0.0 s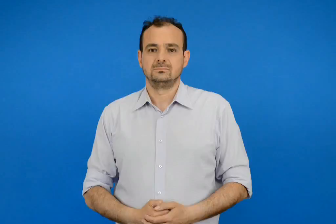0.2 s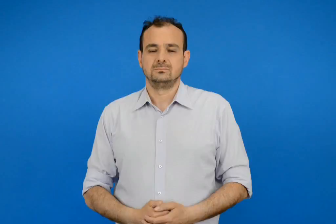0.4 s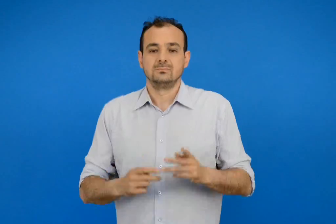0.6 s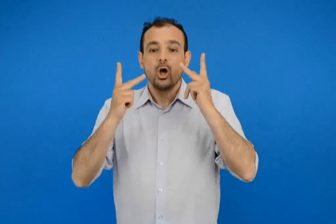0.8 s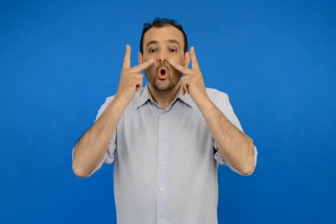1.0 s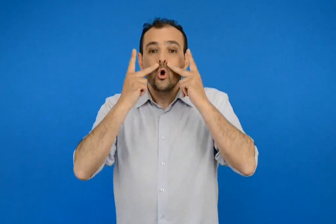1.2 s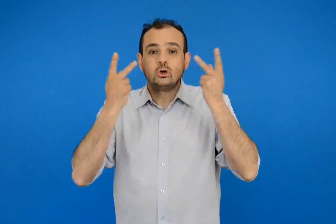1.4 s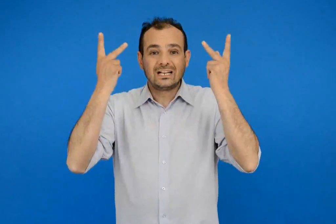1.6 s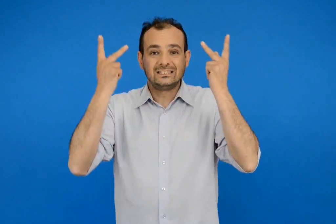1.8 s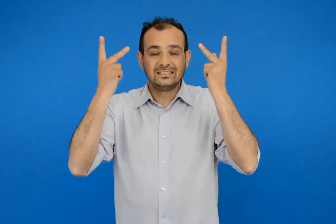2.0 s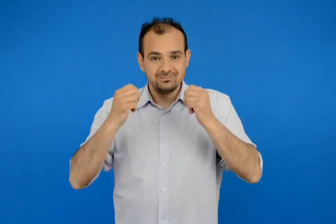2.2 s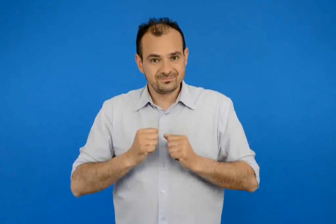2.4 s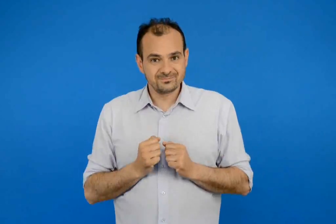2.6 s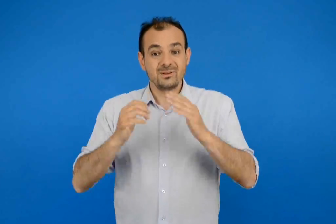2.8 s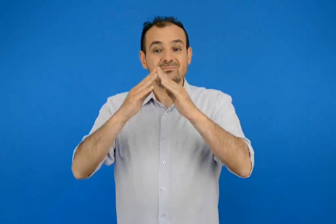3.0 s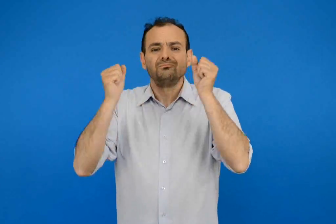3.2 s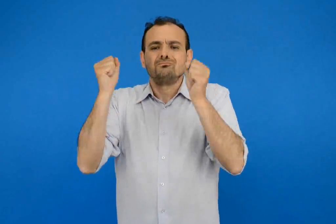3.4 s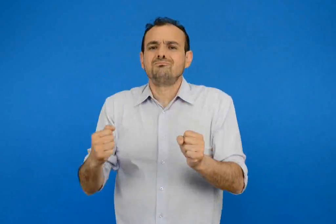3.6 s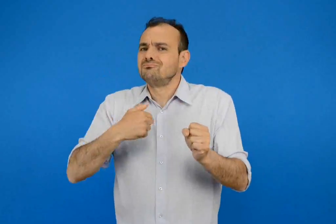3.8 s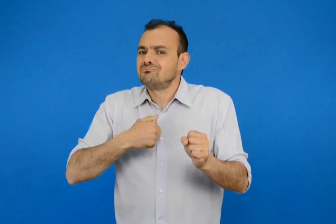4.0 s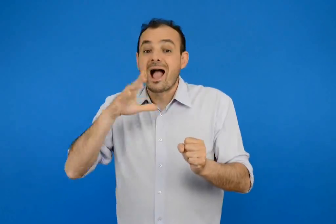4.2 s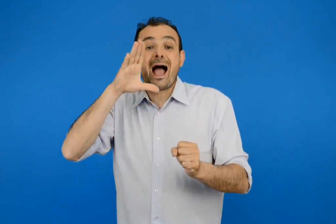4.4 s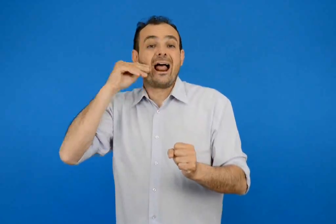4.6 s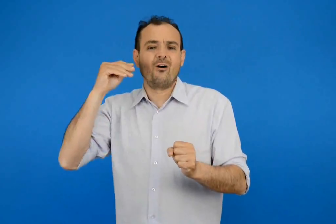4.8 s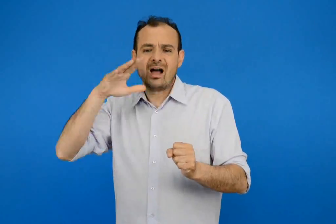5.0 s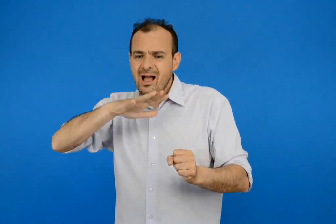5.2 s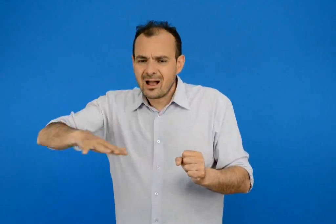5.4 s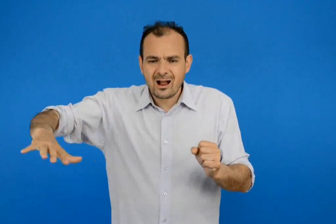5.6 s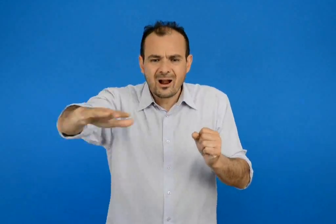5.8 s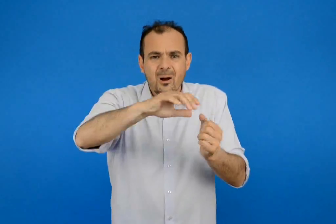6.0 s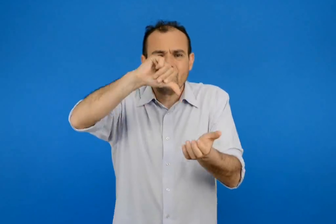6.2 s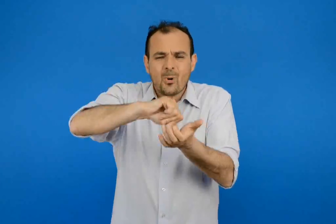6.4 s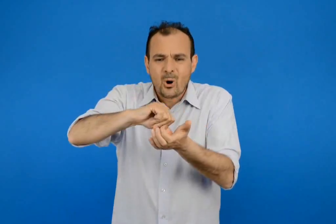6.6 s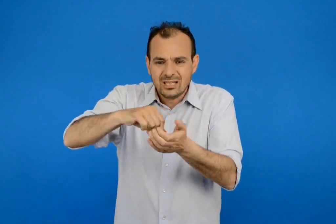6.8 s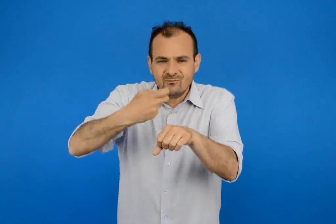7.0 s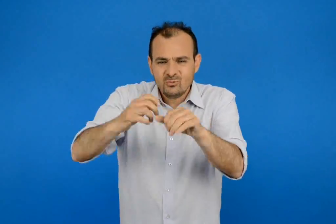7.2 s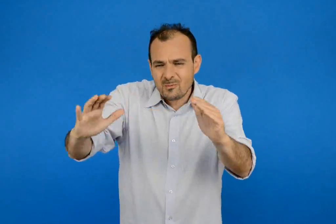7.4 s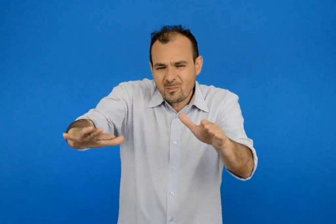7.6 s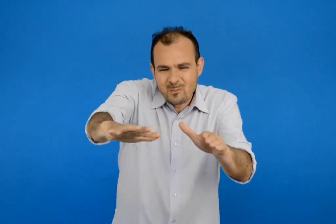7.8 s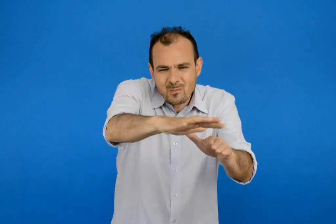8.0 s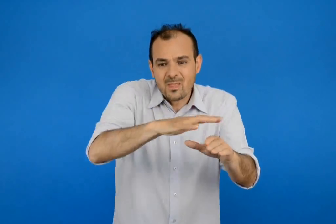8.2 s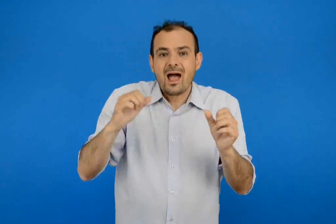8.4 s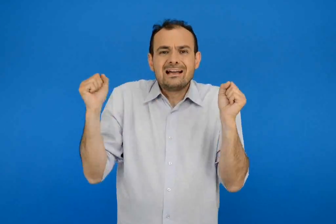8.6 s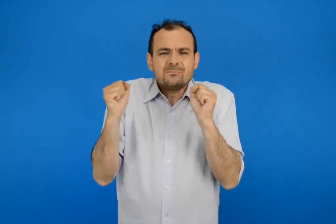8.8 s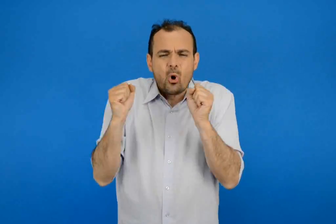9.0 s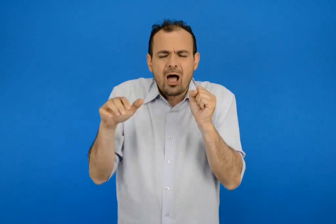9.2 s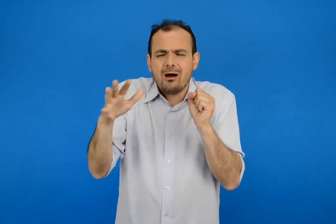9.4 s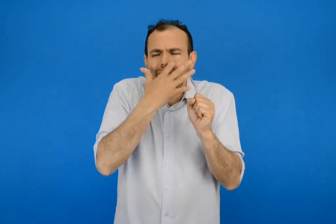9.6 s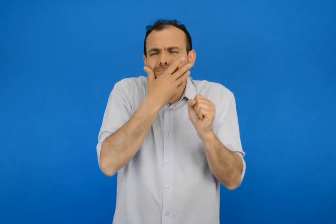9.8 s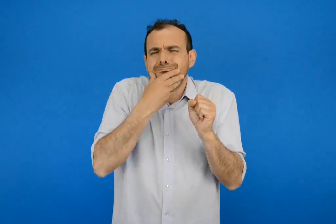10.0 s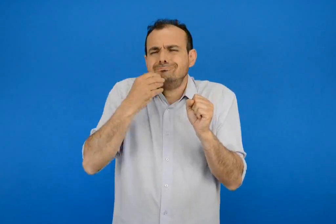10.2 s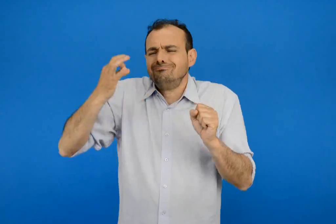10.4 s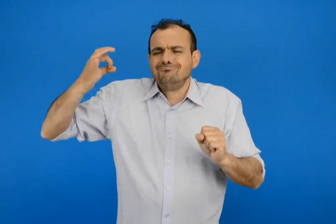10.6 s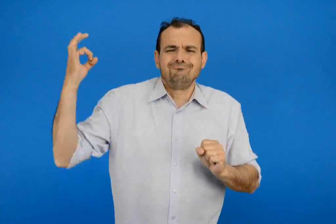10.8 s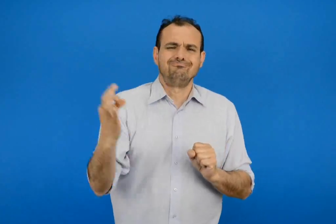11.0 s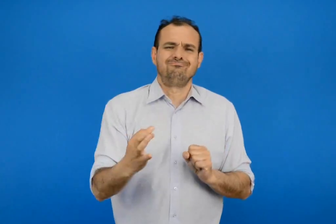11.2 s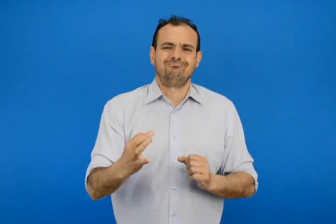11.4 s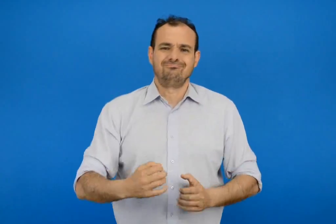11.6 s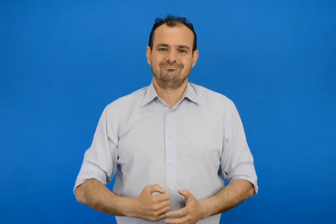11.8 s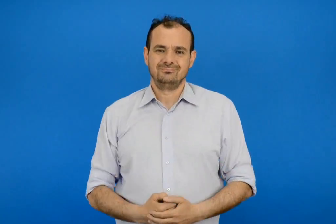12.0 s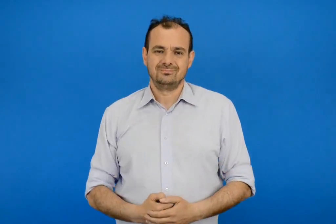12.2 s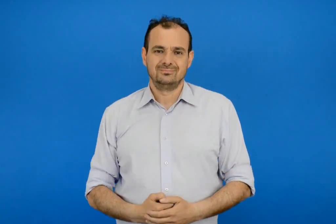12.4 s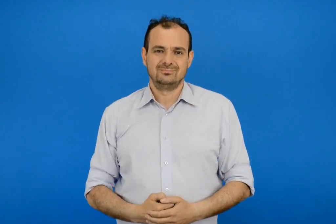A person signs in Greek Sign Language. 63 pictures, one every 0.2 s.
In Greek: κώστας εγώ ζω στην αράχοβα μια μικρή ορεινή πόλη που είναι πολύ όμορφη το χειμώνα
